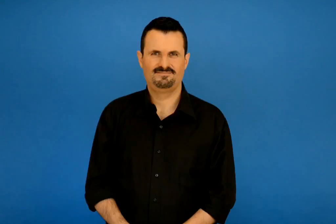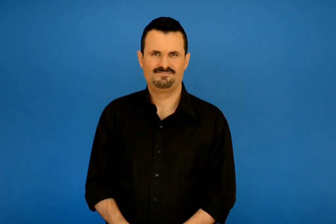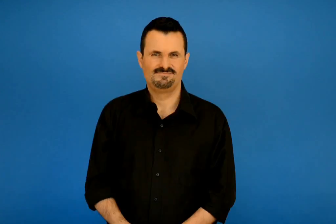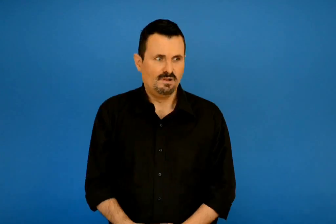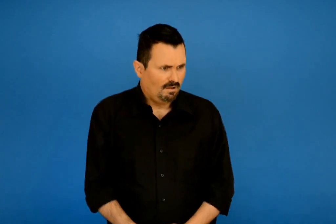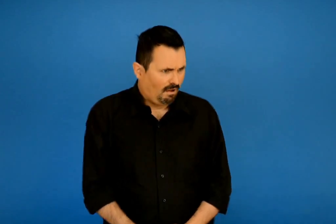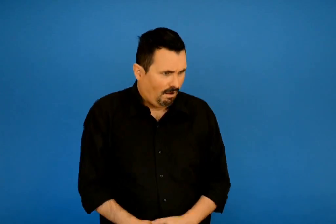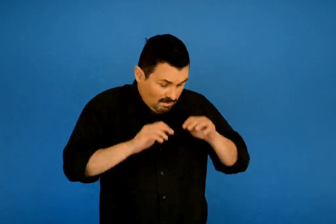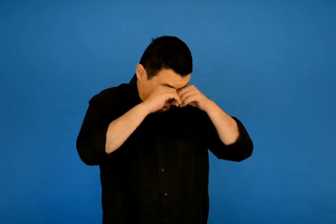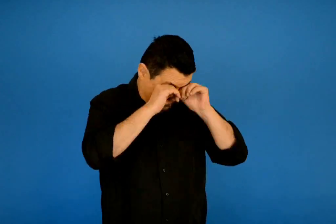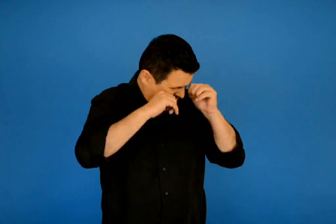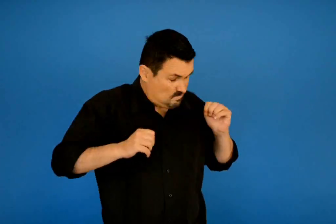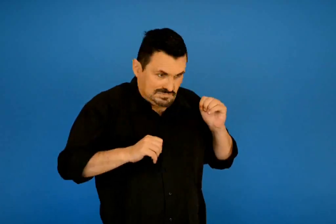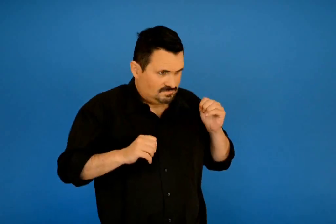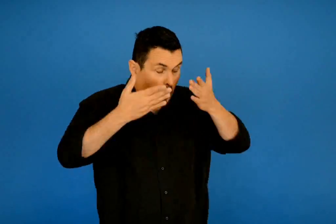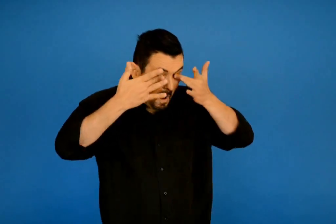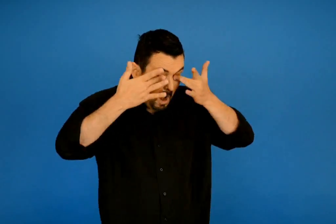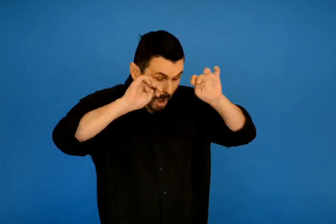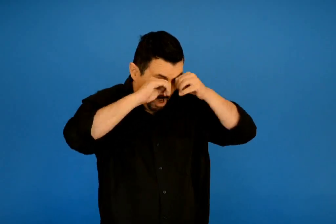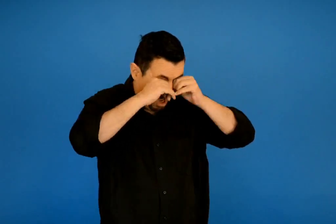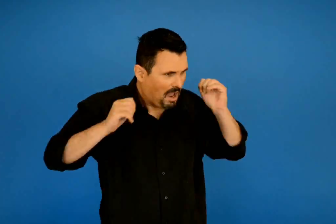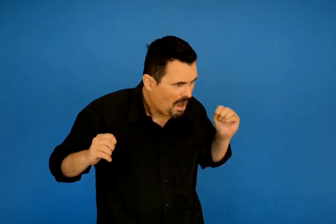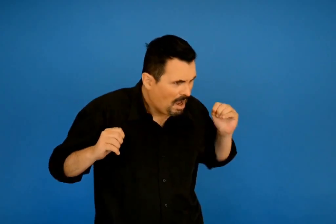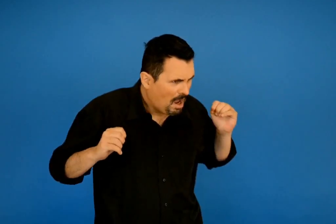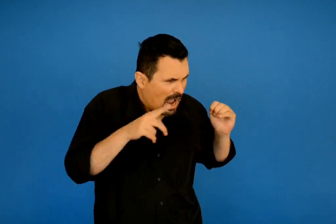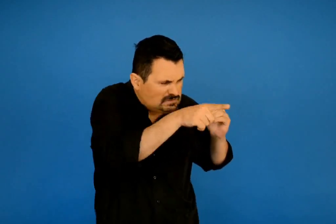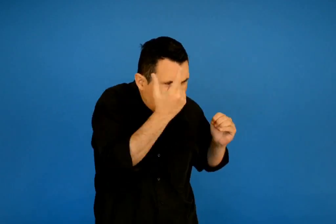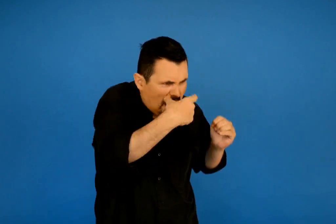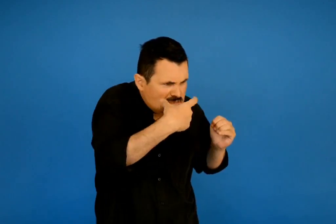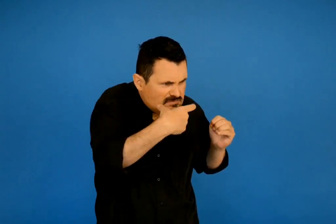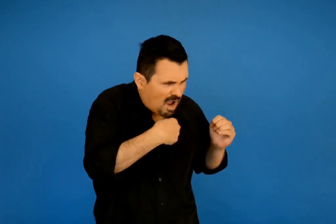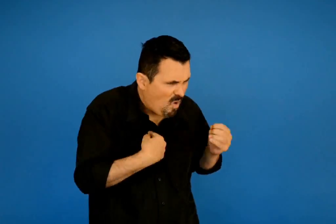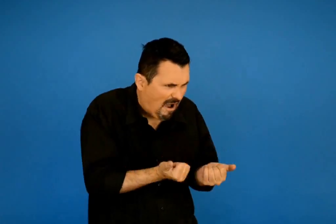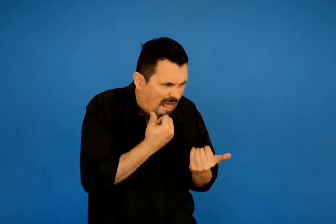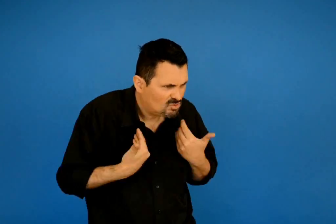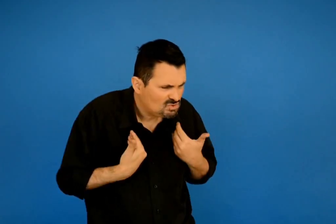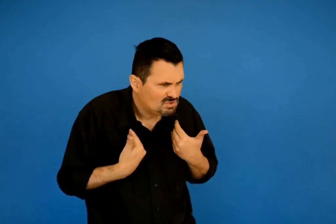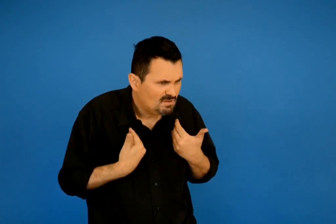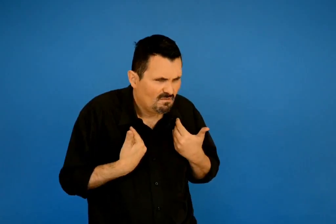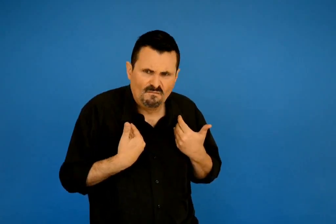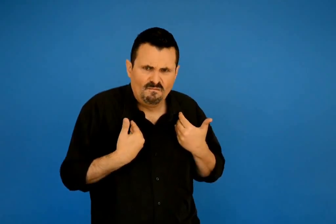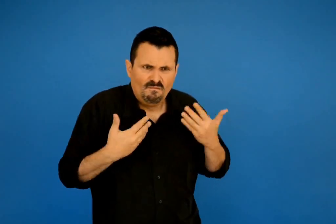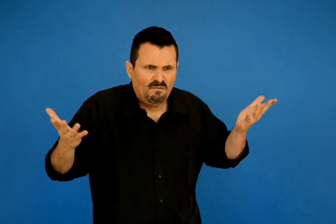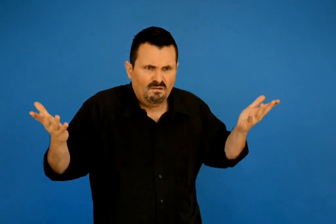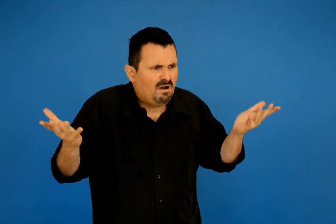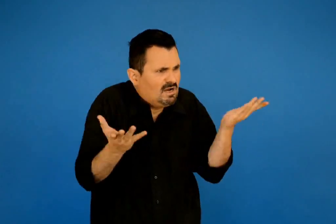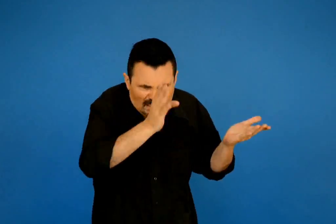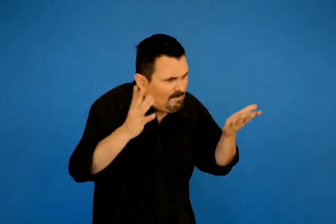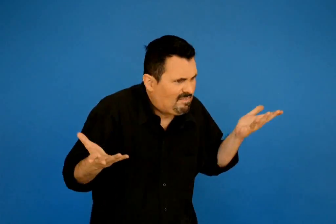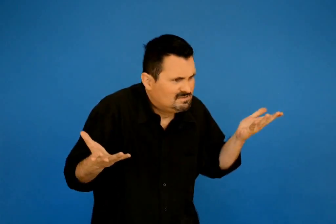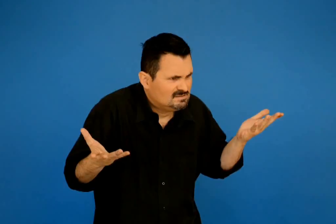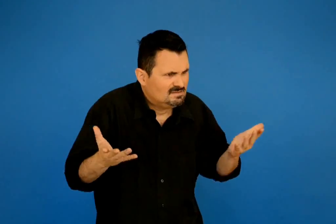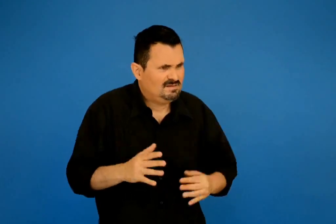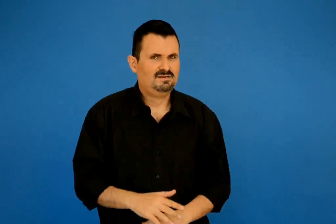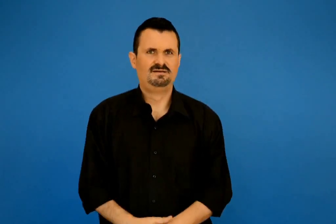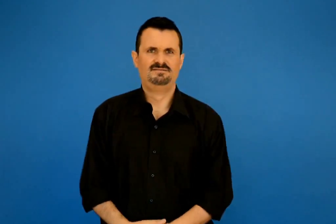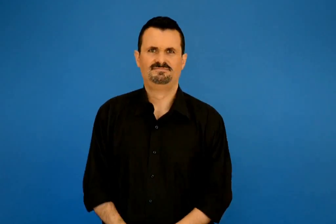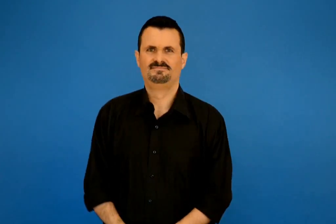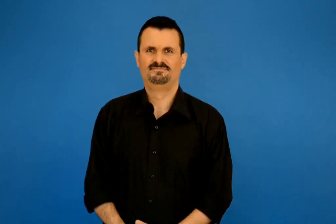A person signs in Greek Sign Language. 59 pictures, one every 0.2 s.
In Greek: τι βλέπουν τα ματιά μου κολοτούμπα κλαις η κάνω λάθος ; ρώτησε ο πανωκάτω τι συμβαίνει πάλι ;
